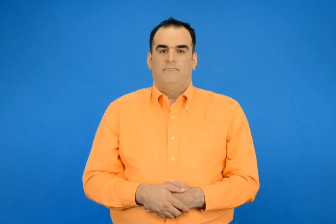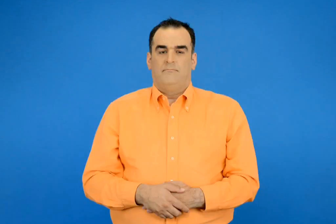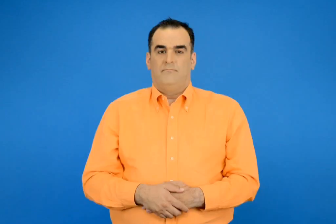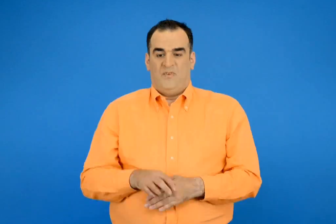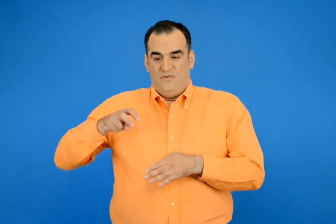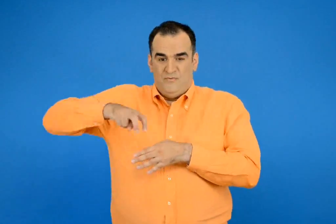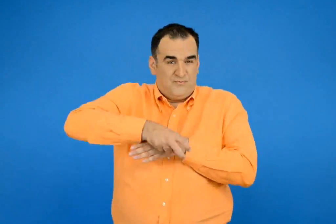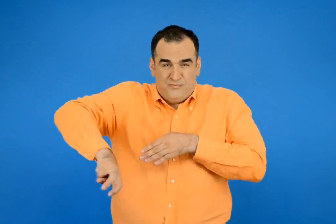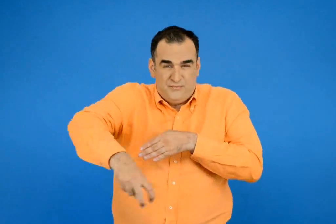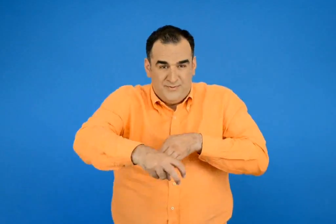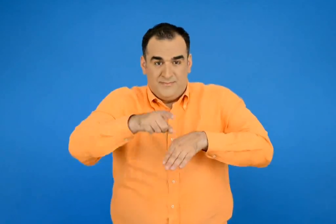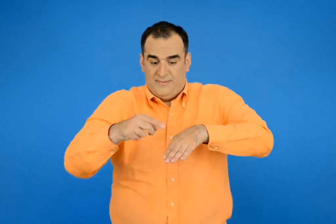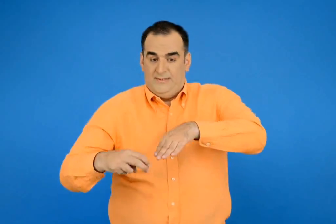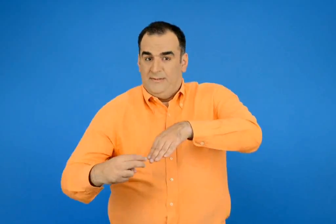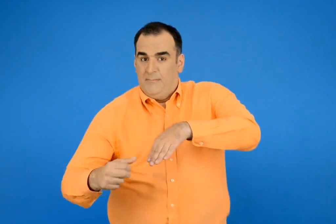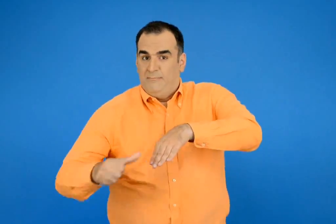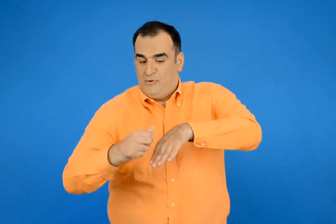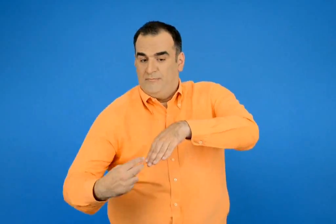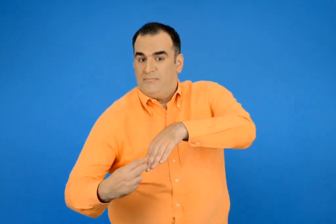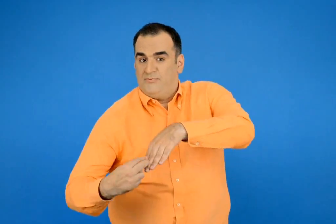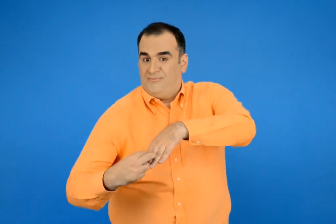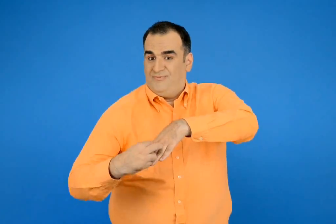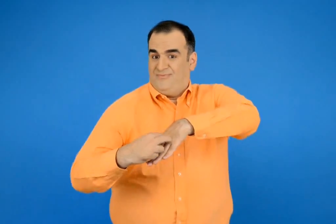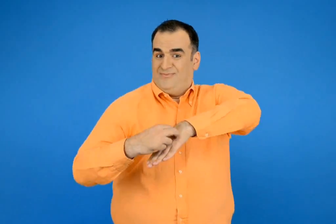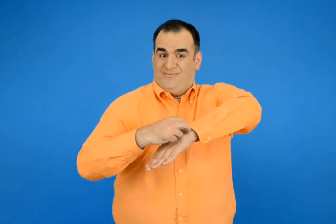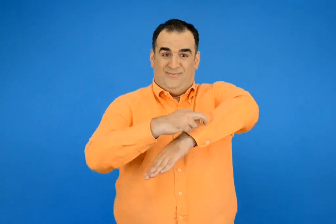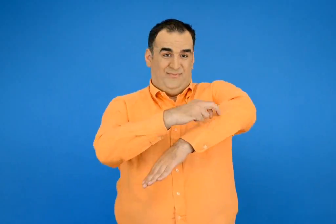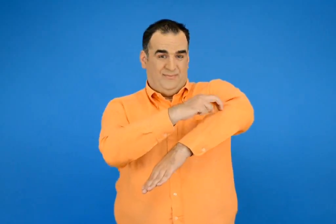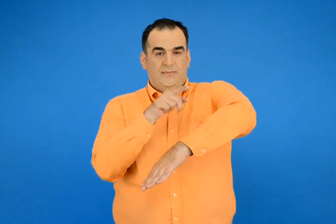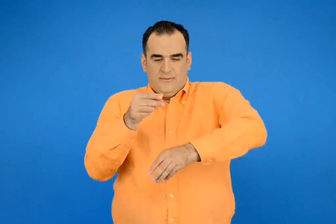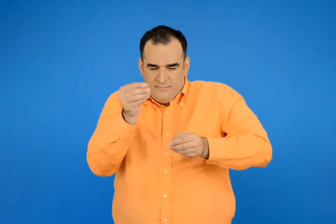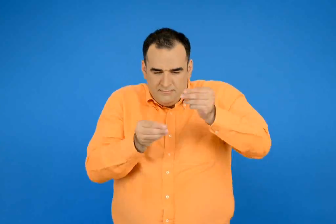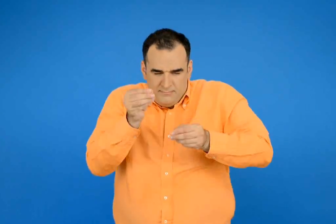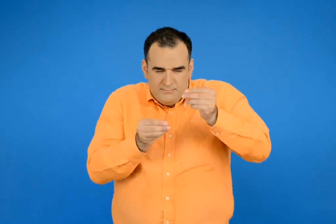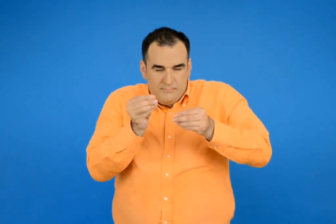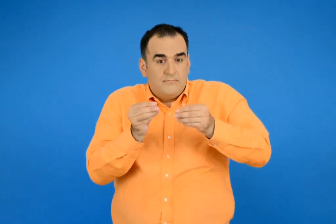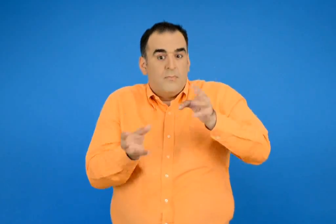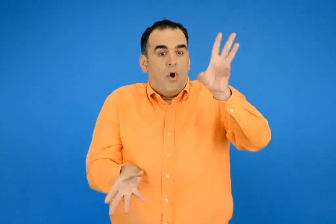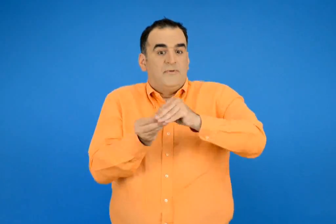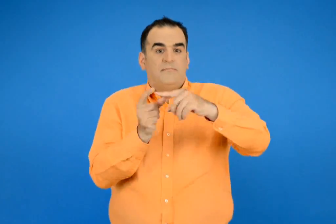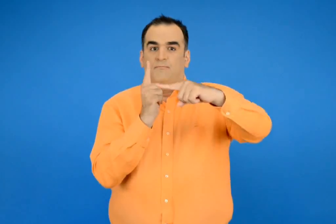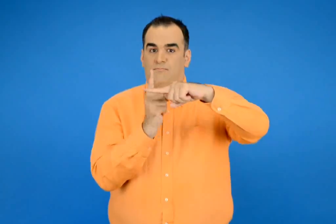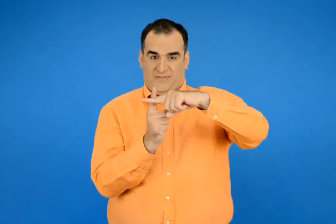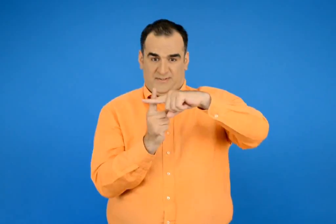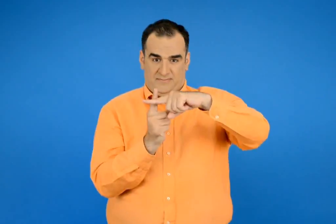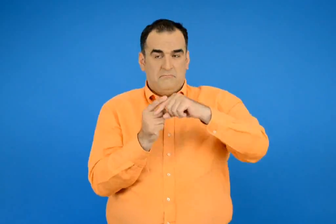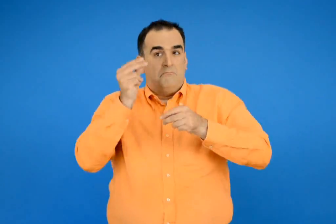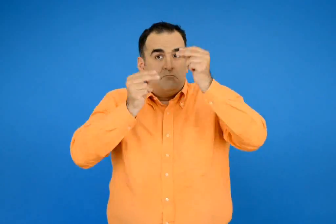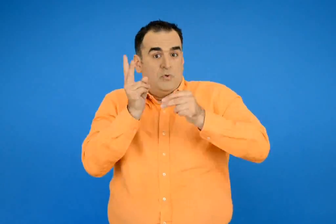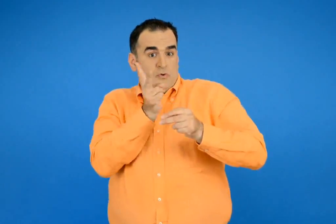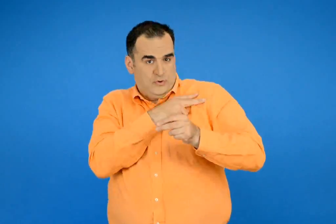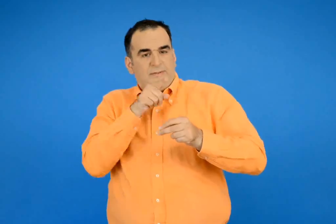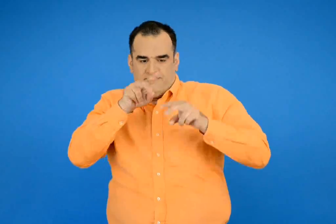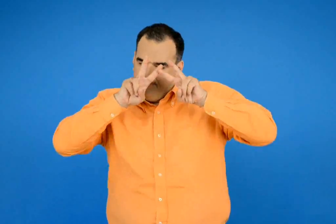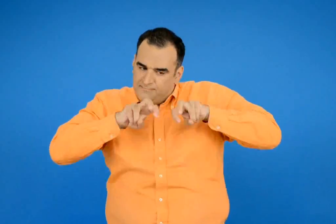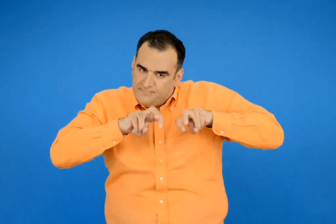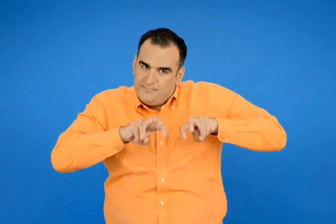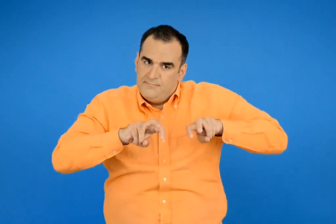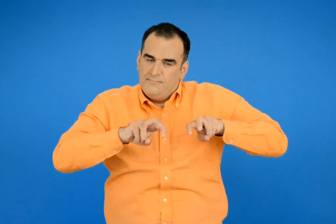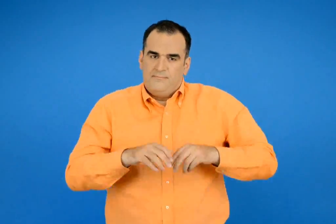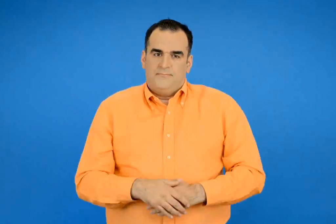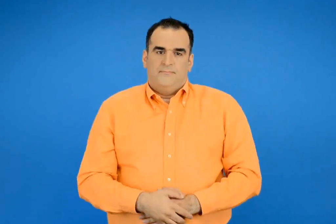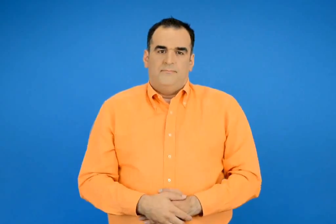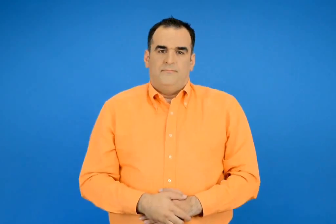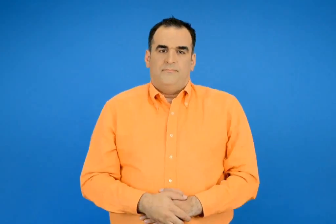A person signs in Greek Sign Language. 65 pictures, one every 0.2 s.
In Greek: ελέγχω αν έκανα σωστά τους υπολογισμούς ανεβαίνοντας ανάποδα την τσουλήθρα και κάνοντας πρόσθεση
